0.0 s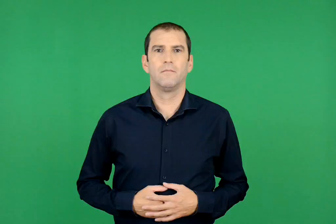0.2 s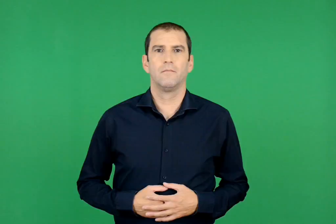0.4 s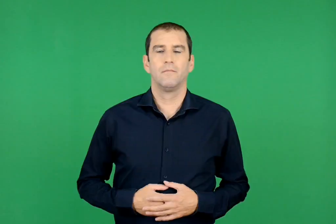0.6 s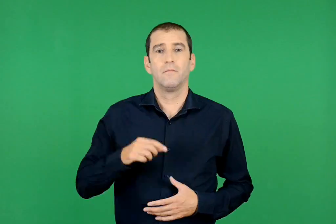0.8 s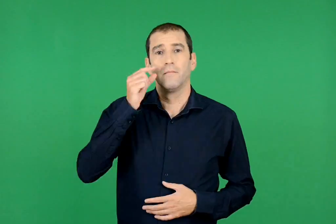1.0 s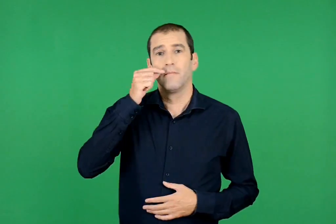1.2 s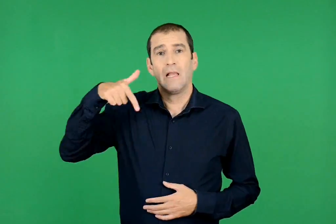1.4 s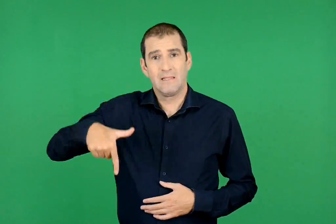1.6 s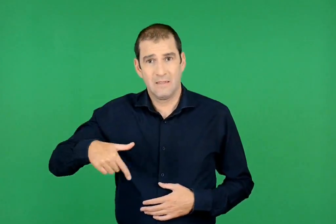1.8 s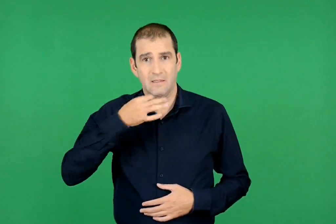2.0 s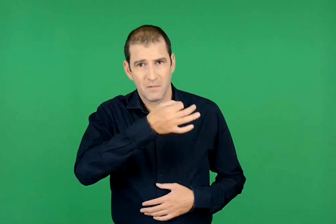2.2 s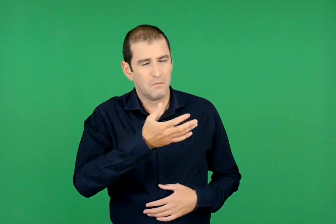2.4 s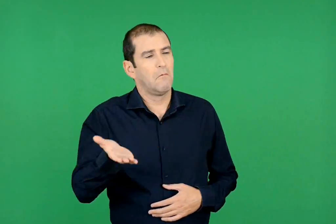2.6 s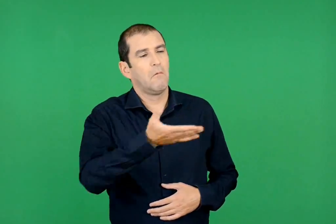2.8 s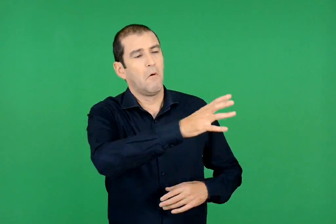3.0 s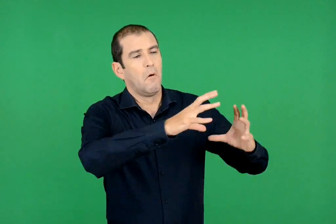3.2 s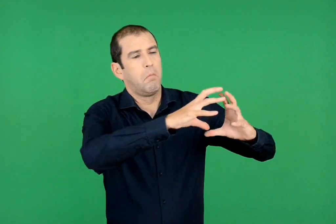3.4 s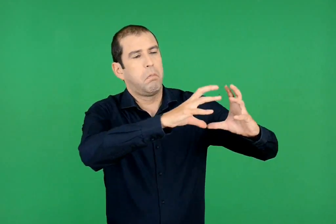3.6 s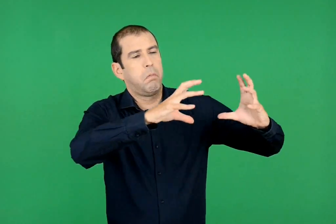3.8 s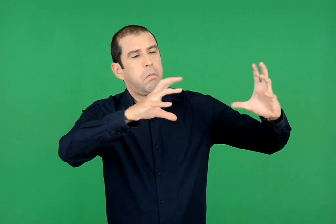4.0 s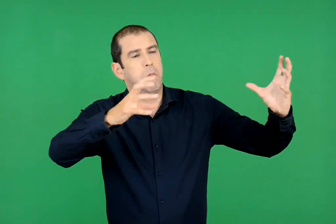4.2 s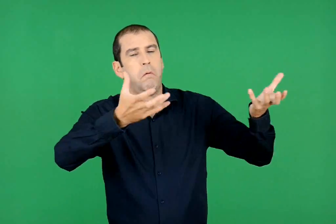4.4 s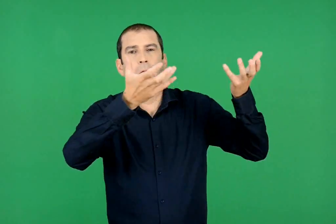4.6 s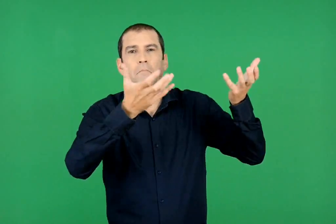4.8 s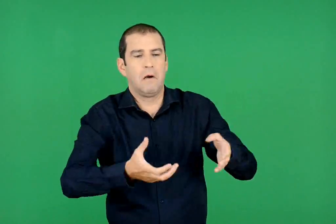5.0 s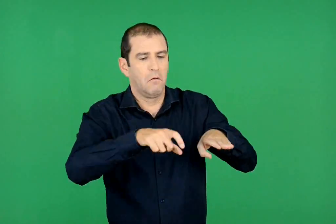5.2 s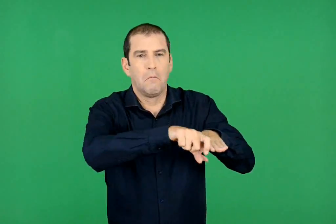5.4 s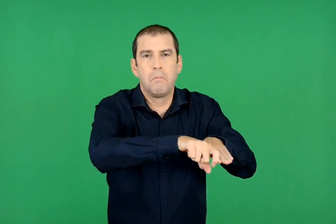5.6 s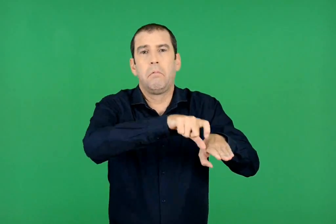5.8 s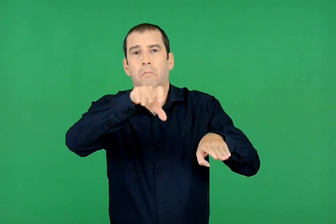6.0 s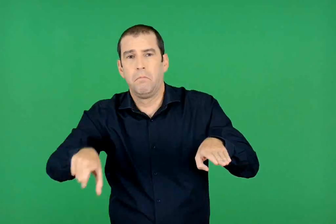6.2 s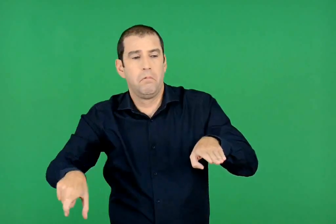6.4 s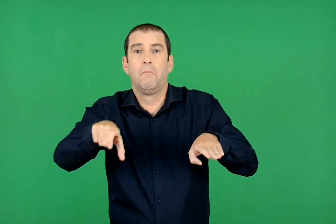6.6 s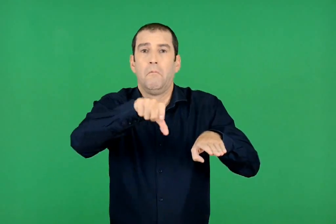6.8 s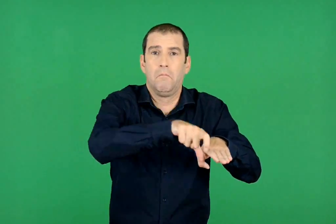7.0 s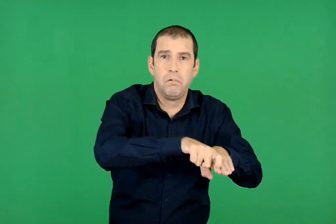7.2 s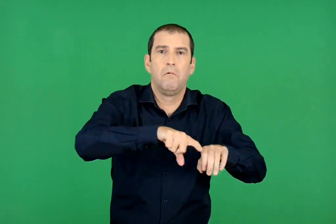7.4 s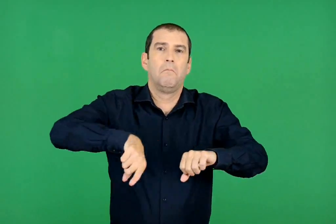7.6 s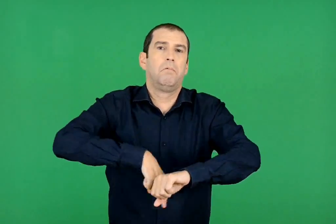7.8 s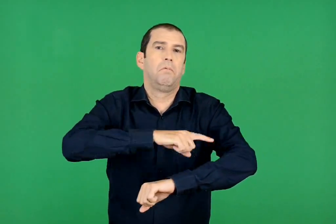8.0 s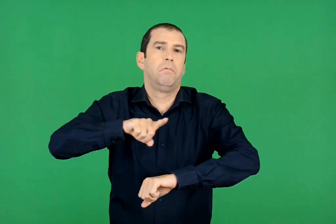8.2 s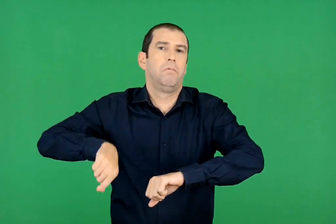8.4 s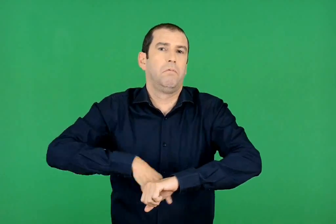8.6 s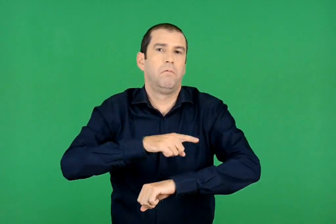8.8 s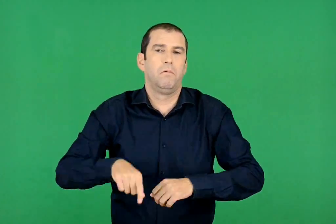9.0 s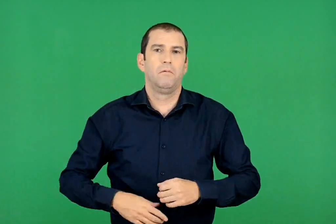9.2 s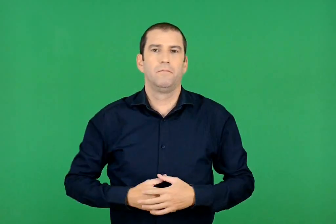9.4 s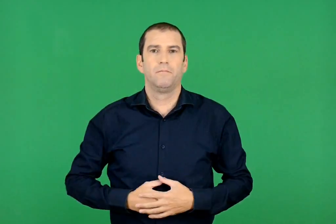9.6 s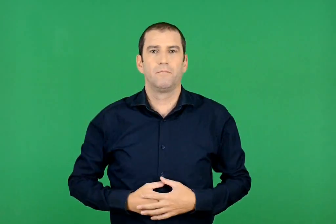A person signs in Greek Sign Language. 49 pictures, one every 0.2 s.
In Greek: έχουνε δουλειά για ώρα , λέει ο γιάννης. τούτο δω είναι ολόκληρο φρούριο
